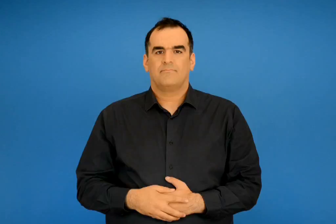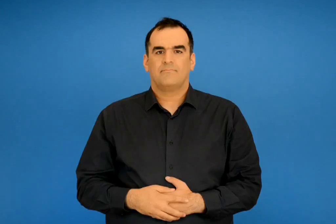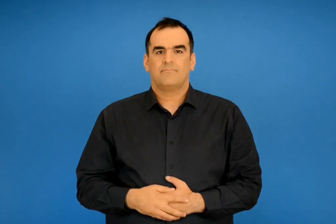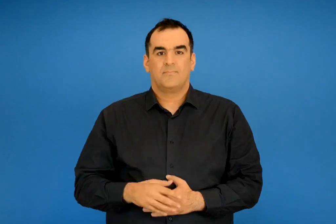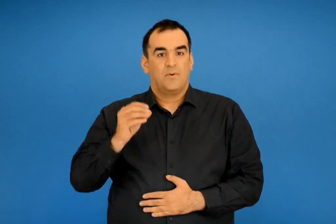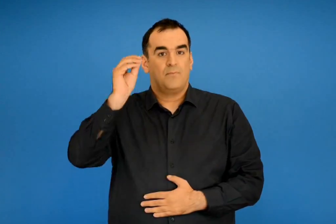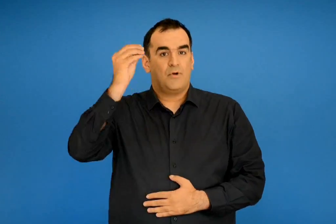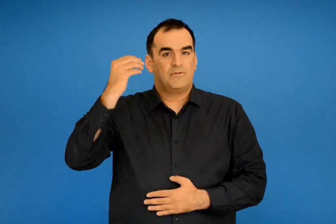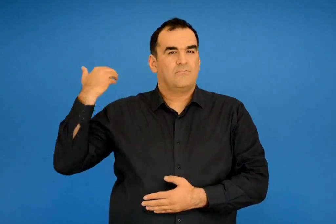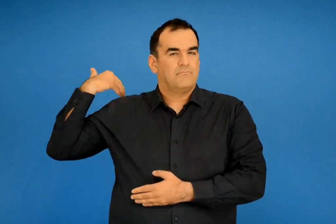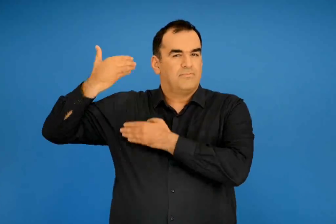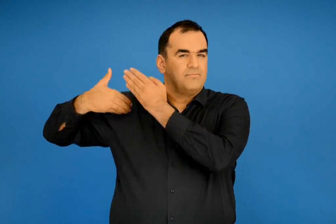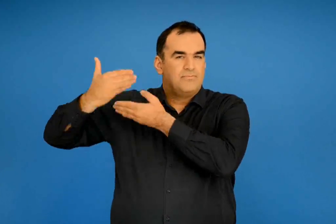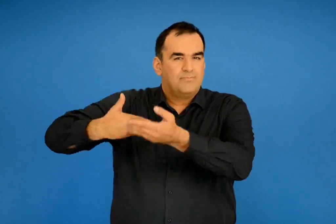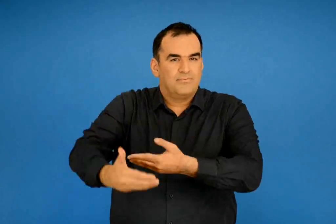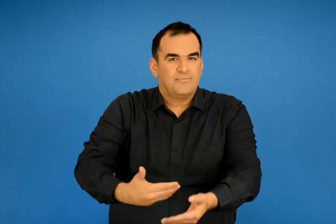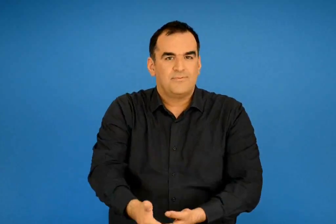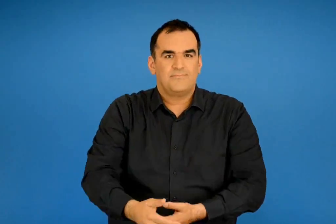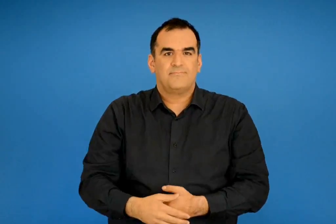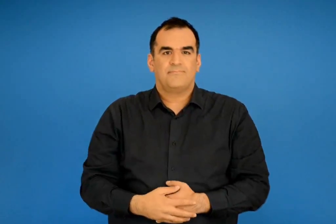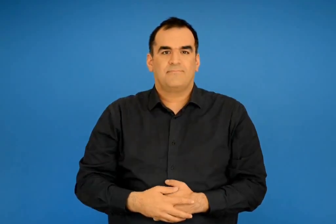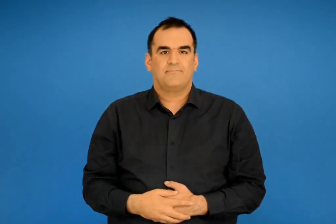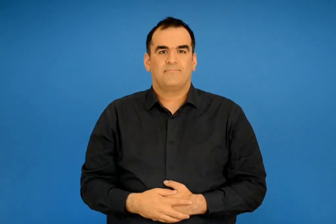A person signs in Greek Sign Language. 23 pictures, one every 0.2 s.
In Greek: πολιτιστική κληρονομιά
